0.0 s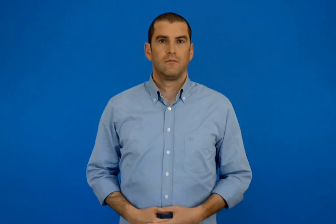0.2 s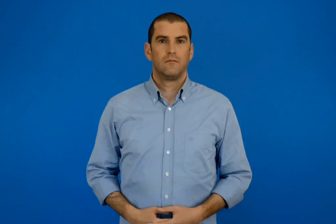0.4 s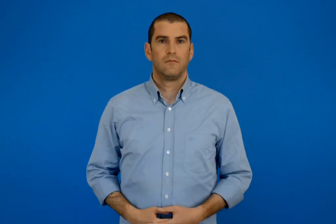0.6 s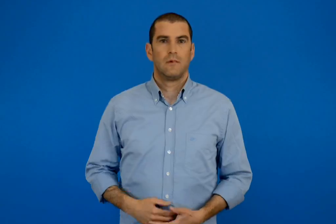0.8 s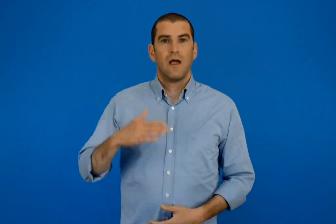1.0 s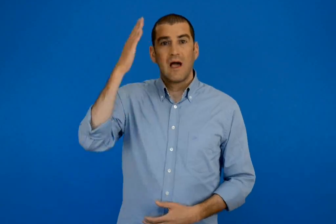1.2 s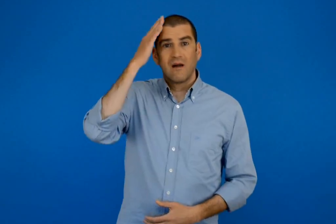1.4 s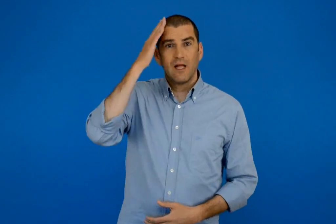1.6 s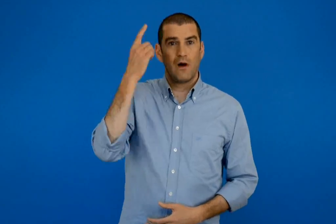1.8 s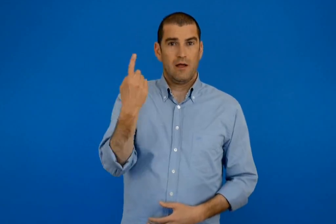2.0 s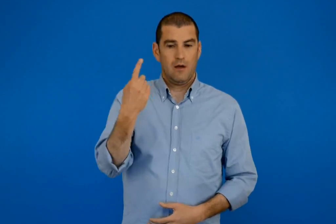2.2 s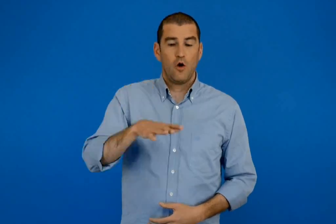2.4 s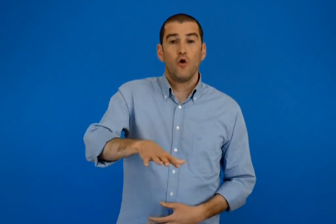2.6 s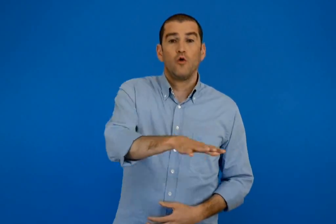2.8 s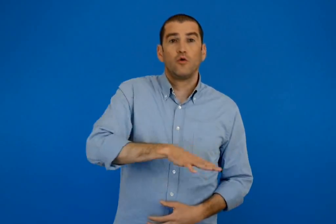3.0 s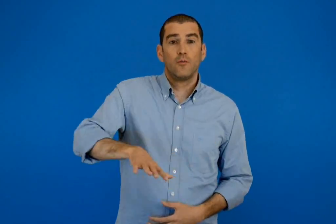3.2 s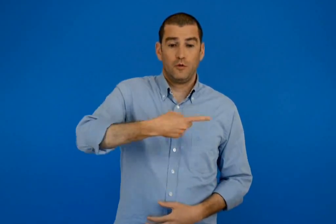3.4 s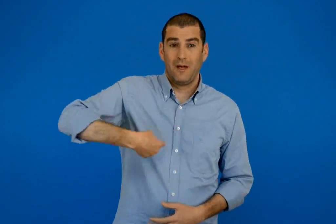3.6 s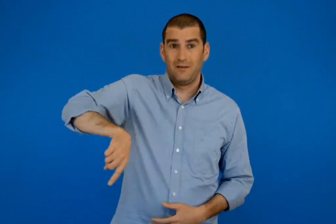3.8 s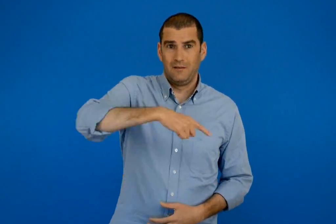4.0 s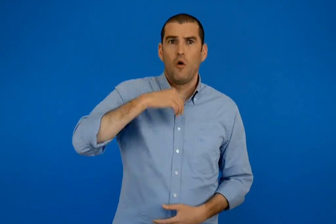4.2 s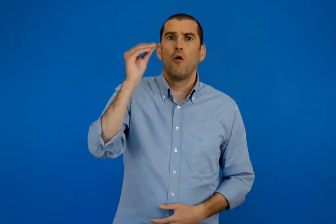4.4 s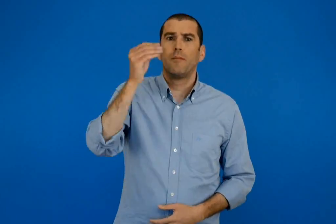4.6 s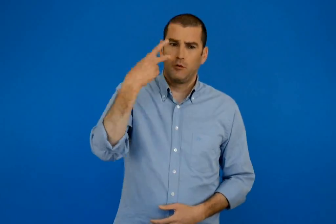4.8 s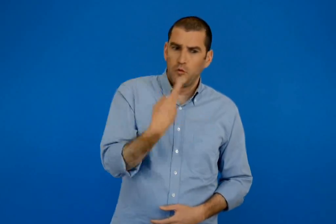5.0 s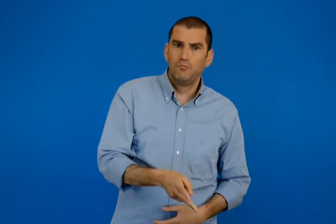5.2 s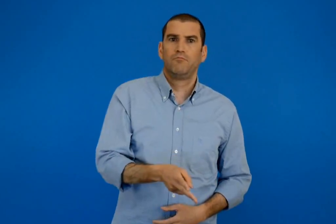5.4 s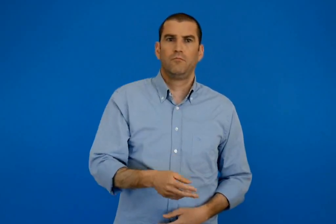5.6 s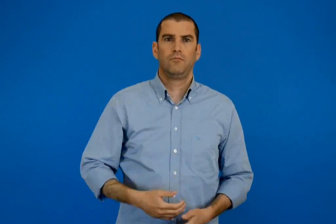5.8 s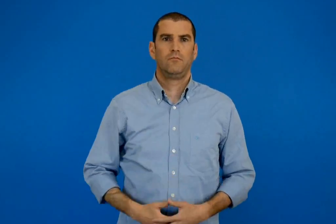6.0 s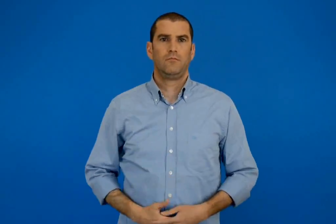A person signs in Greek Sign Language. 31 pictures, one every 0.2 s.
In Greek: κεφάλαιο 1 ο πολιτισμός του τόπου µας
